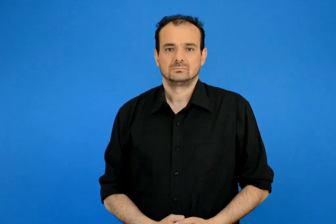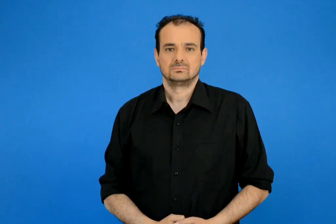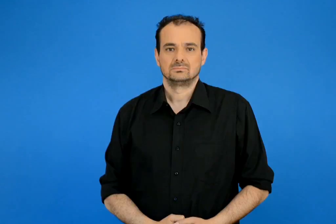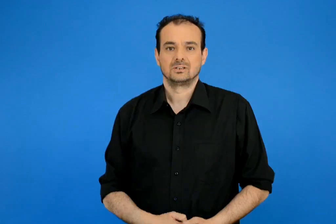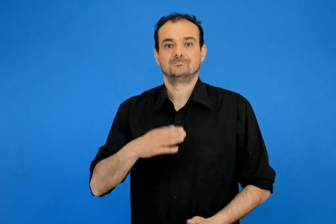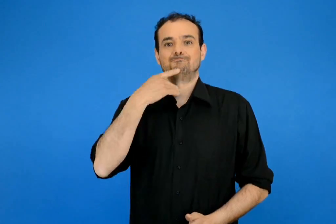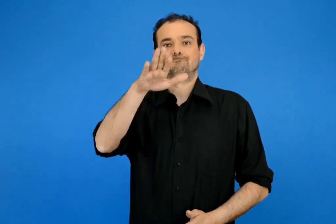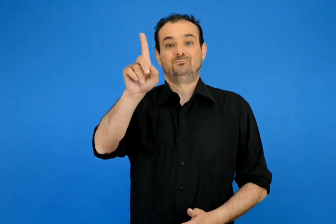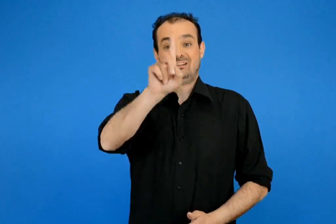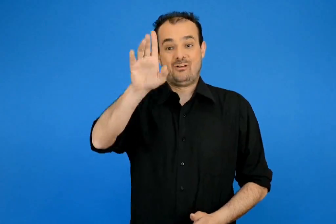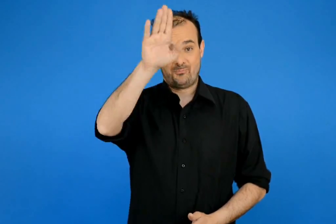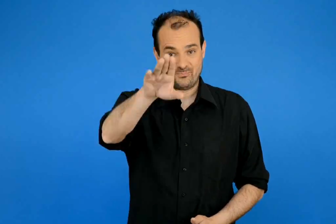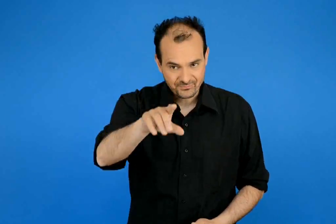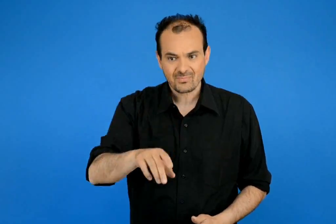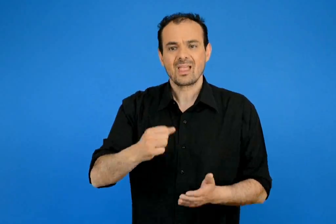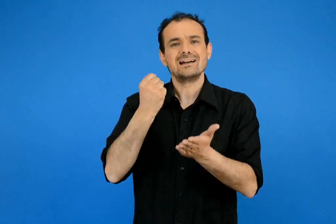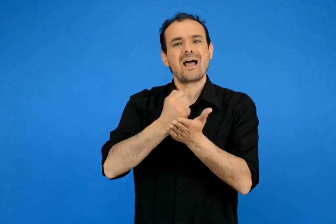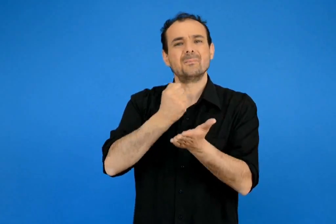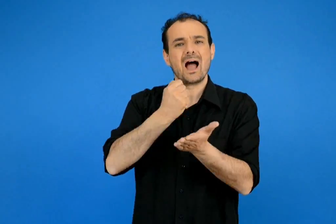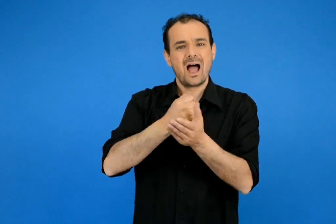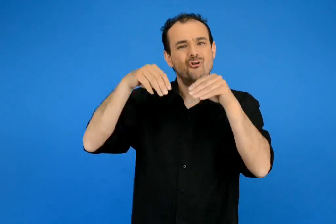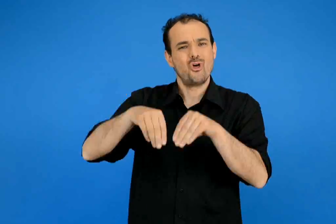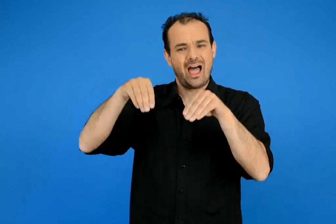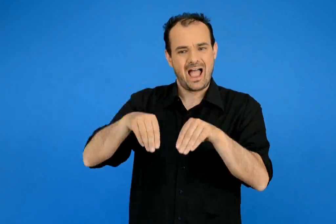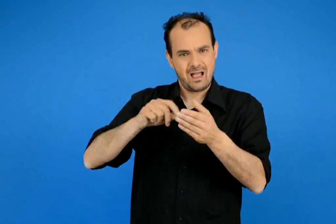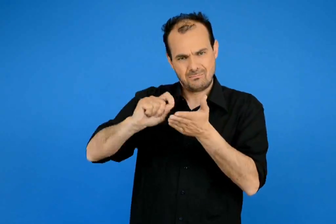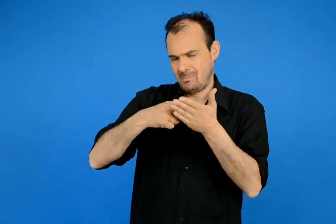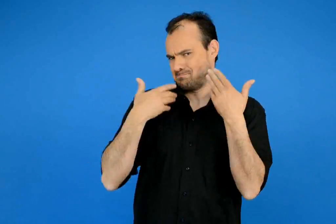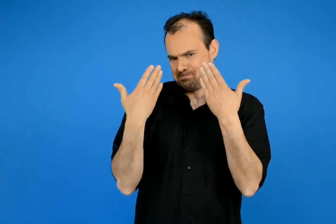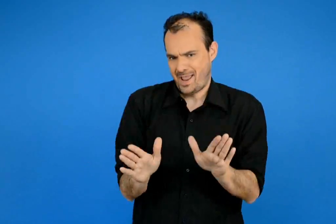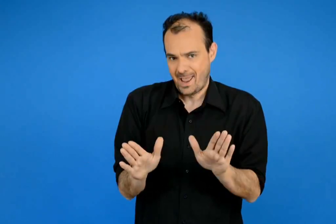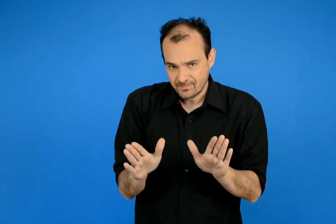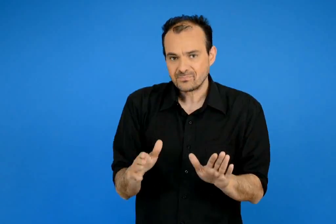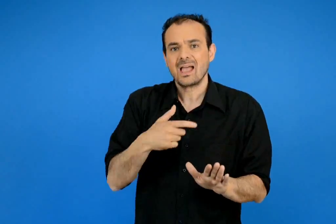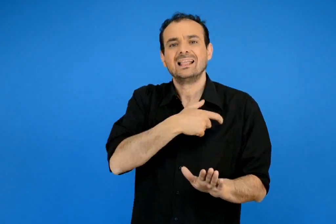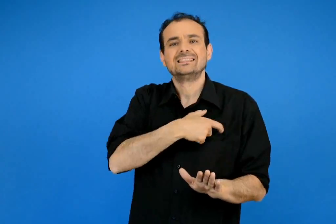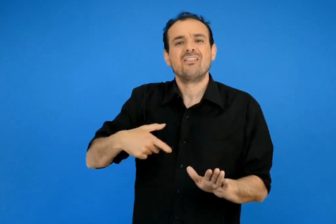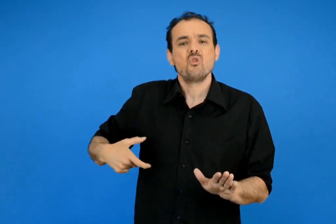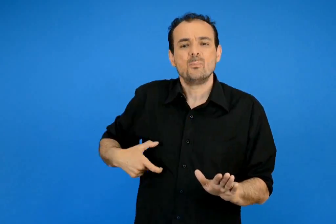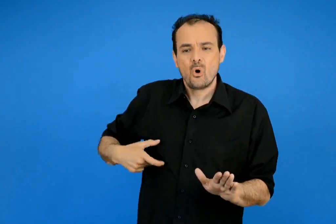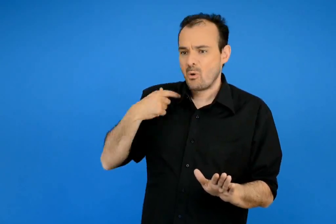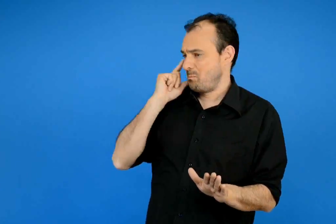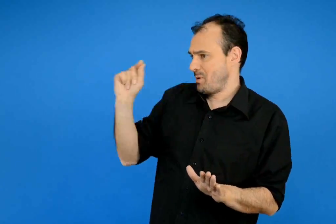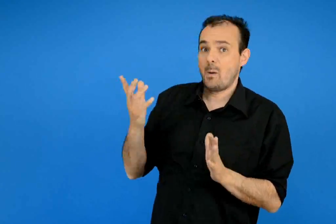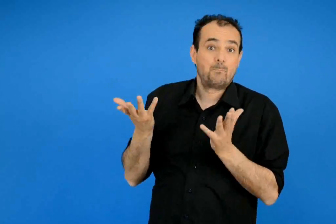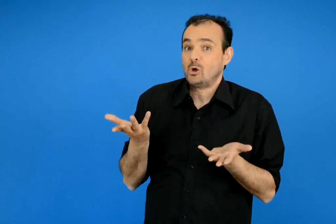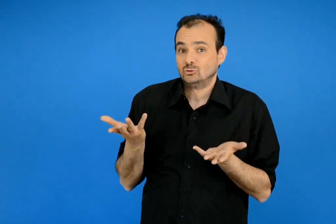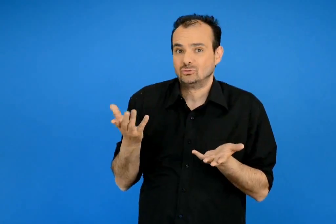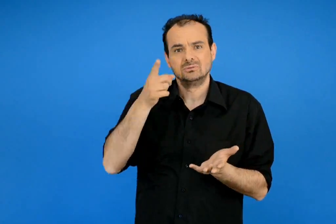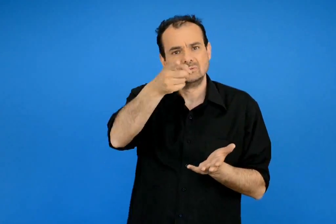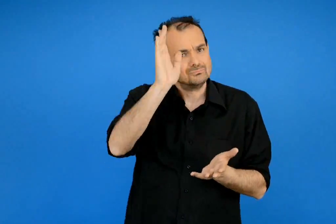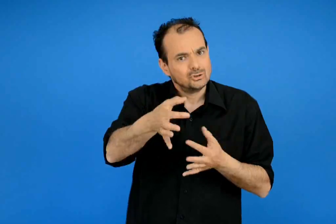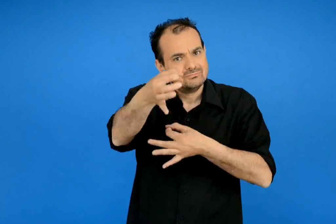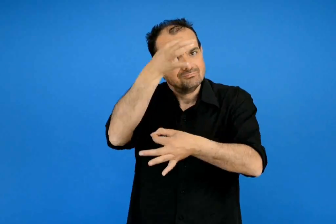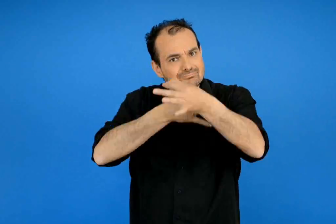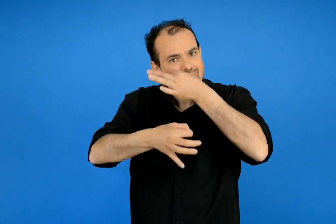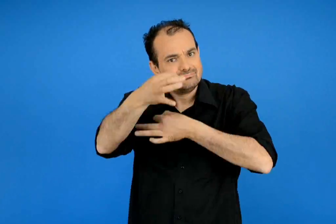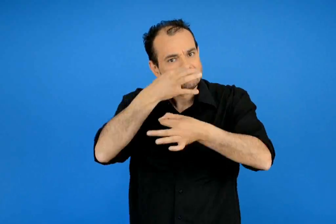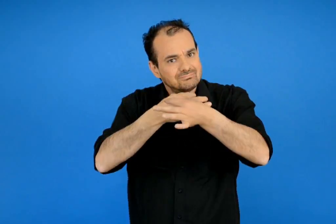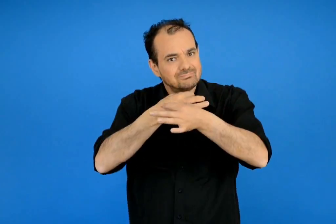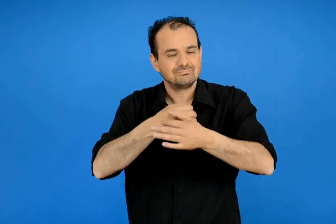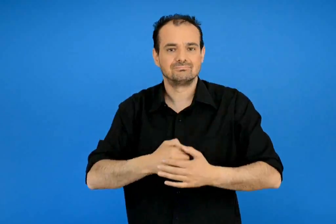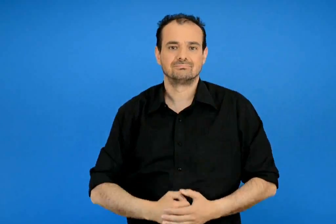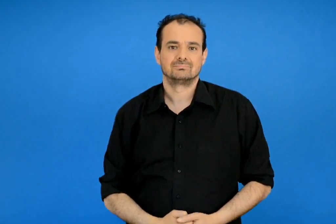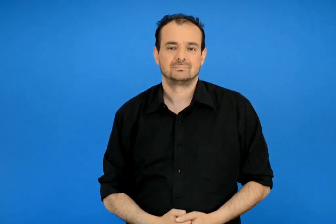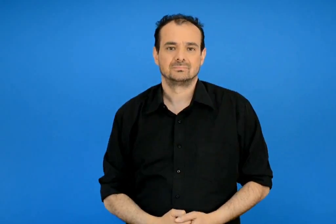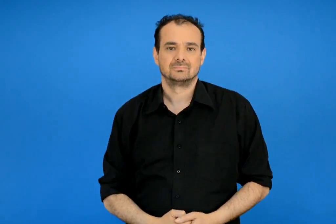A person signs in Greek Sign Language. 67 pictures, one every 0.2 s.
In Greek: κυριάκο έγραψα εάν γράμμα στη νονά μου μπορείς να μου πεις πως να πάω στο ταχυδρομείο ;
